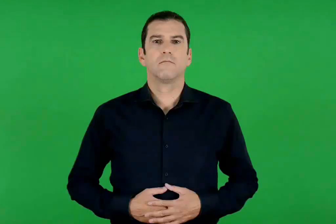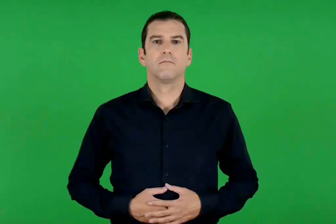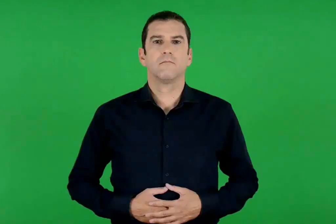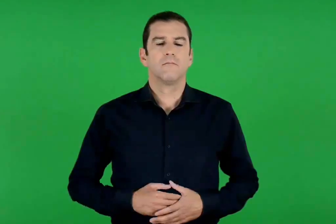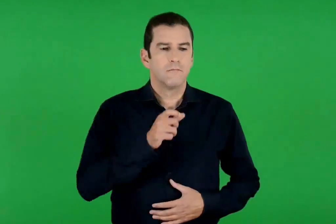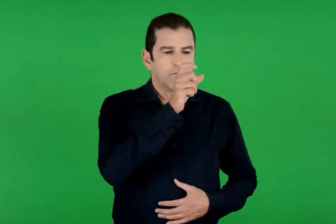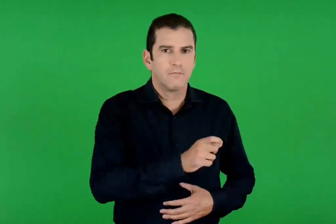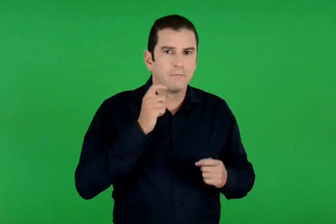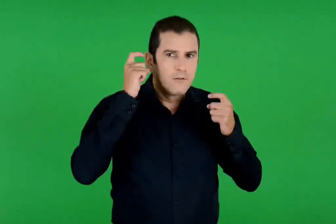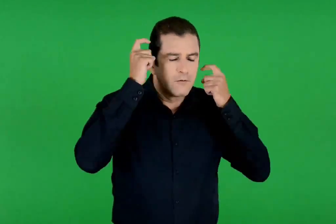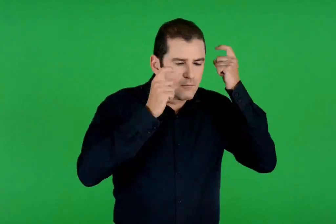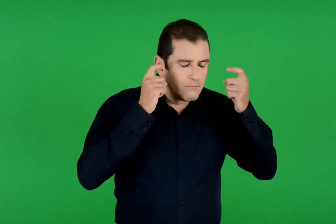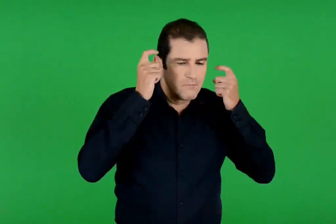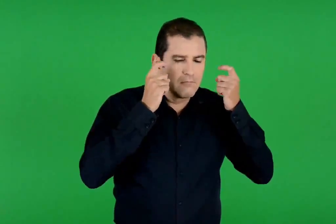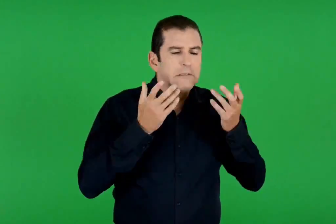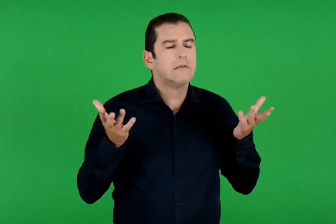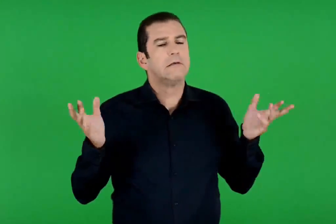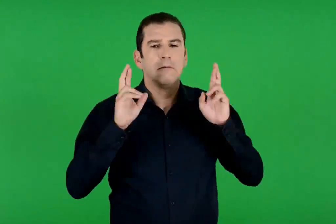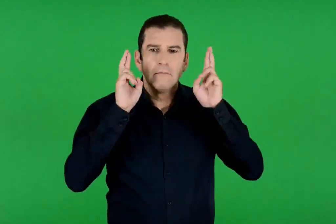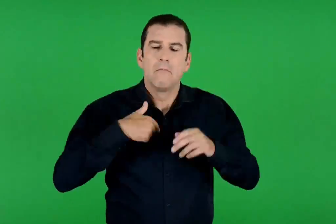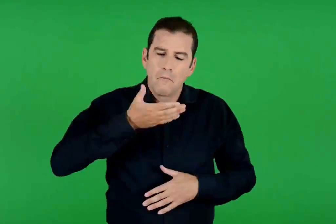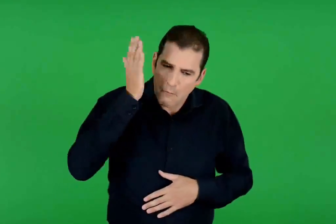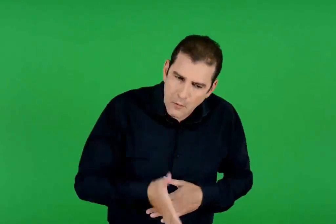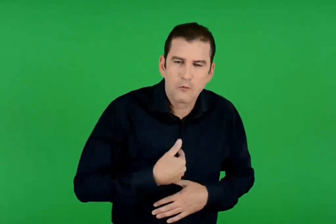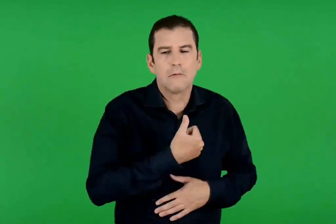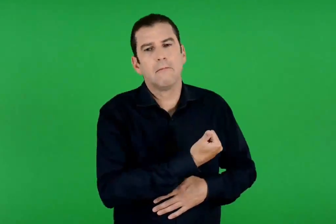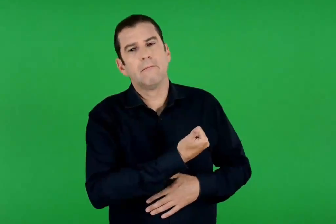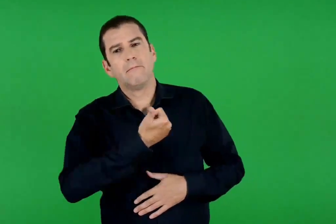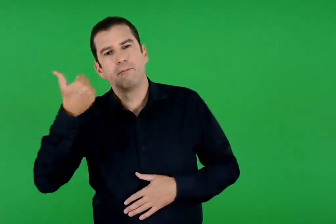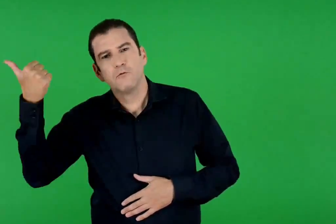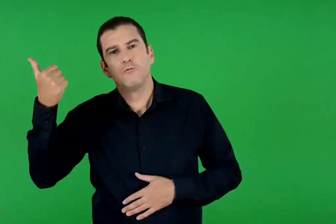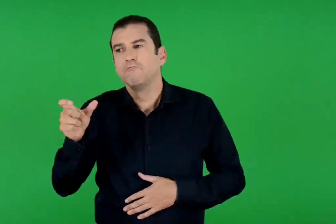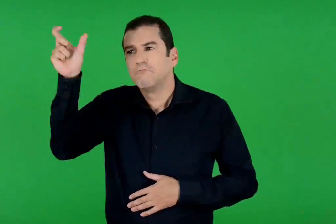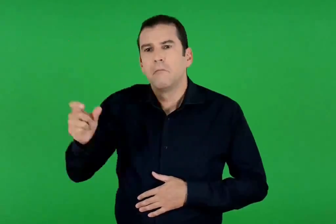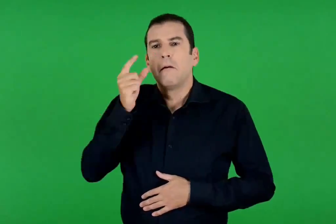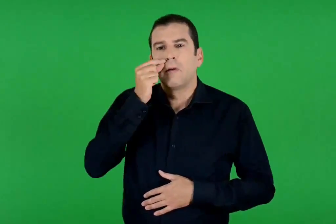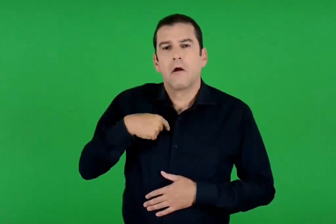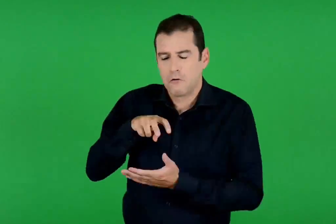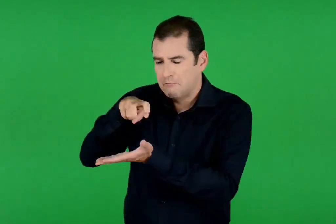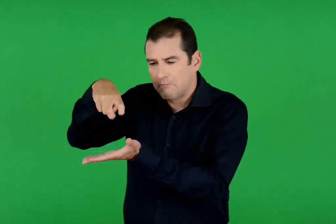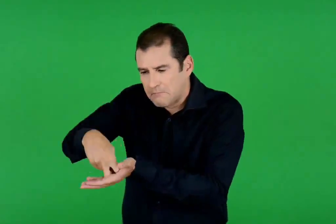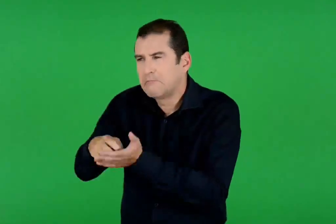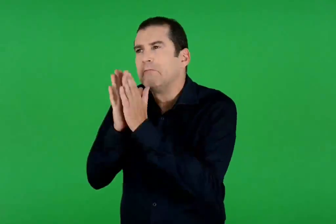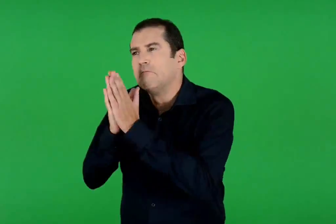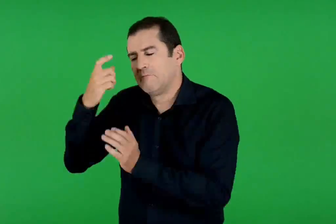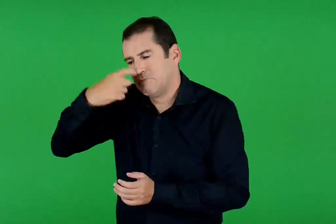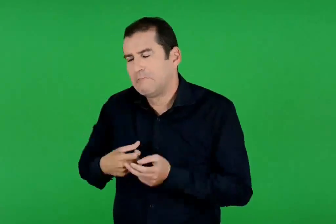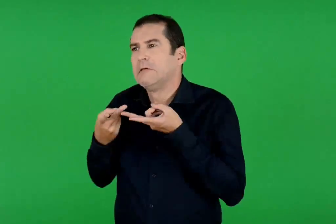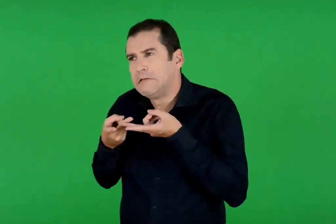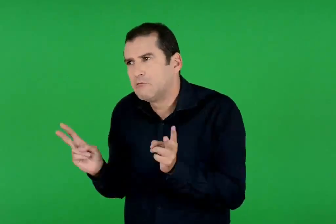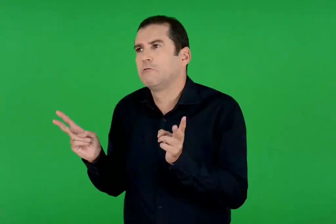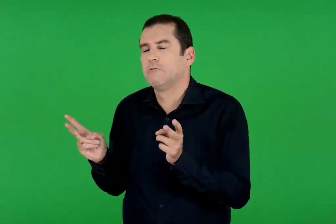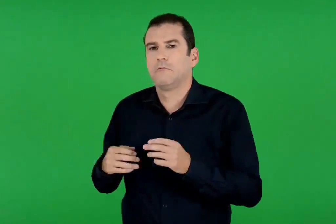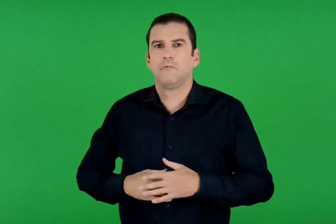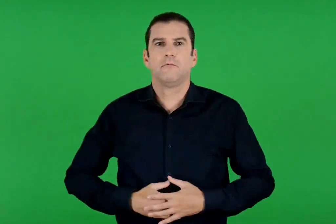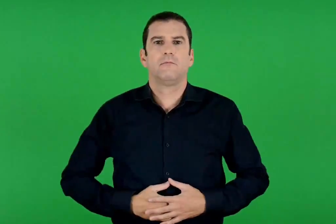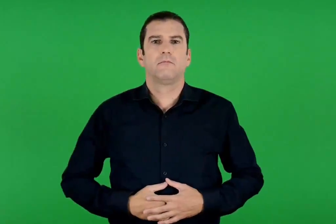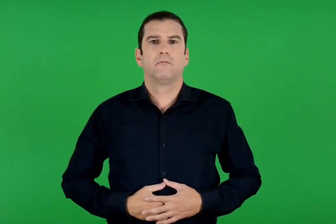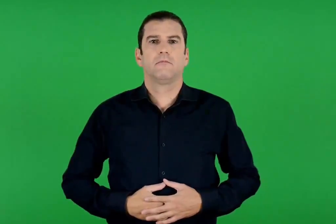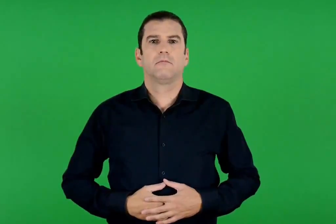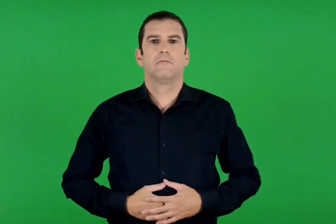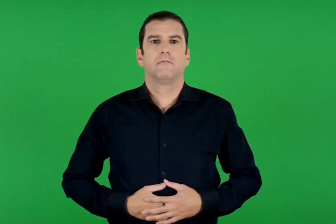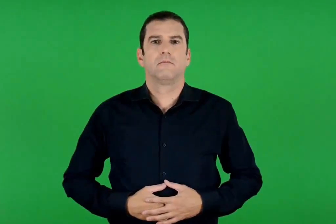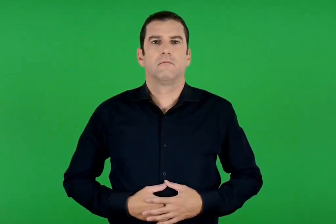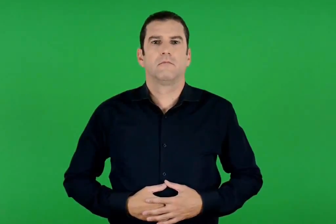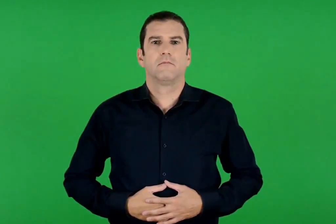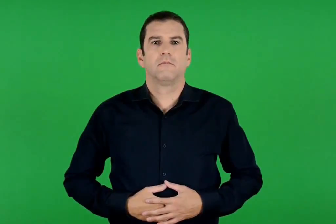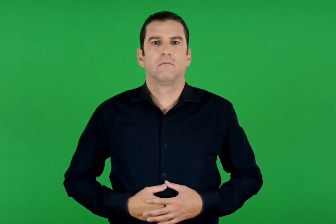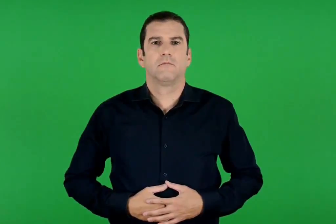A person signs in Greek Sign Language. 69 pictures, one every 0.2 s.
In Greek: ω να μπορούσα να γυρίσω πίσω , συλλογιζόταν. να πέσω στα πόδια του πατέρα μου και να του ζητήσω να με συγχωρήσει
